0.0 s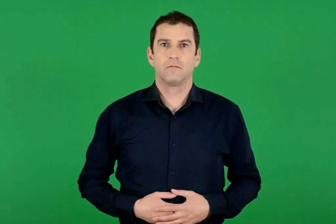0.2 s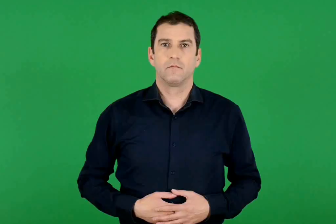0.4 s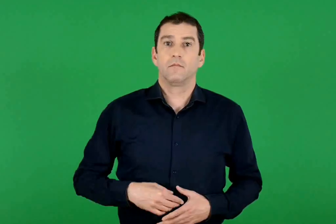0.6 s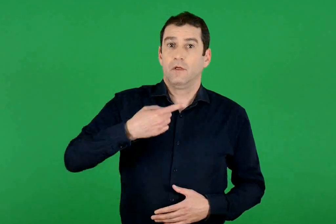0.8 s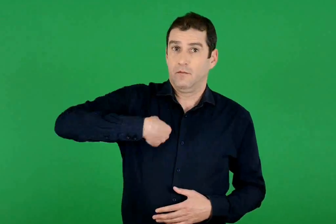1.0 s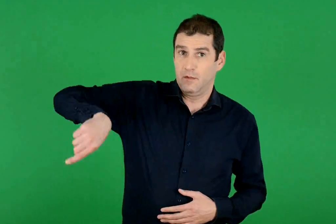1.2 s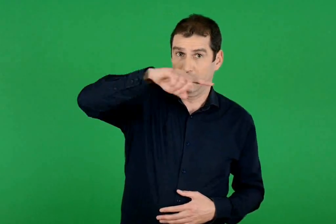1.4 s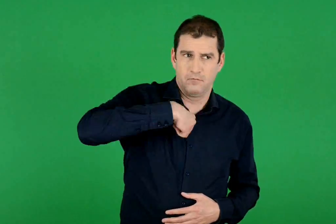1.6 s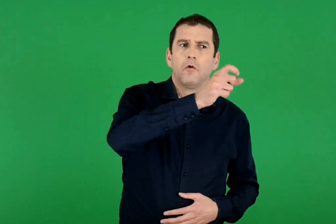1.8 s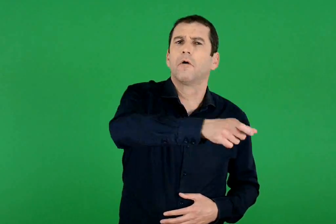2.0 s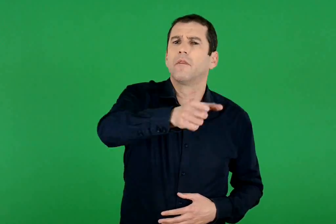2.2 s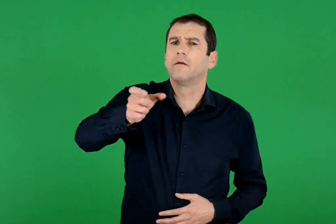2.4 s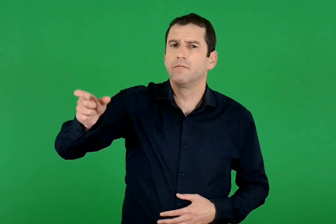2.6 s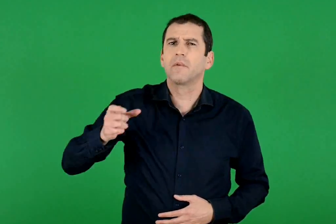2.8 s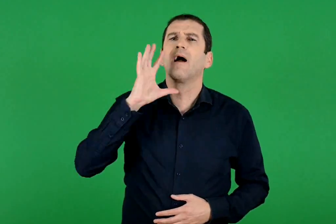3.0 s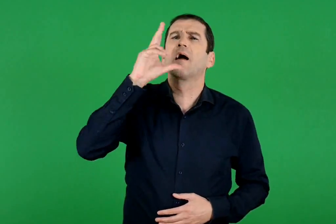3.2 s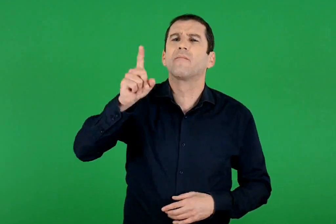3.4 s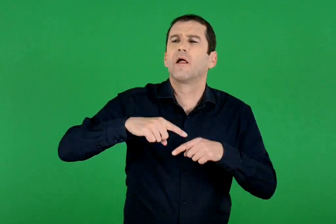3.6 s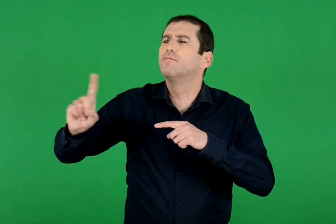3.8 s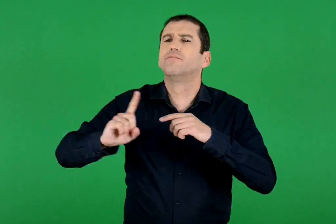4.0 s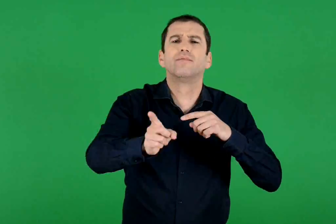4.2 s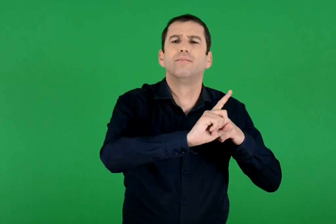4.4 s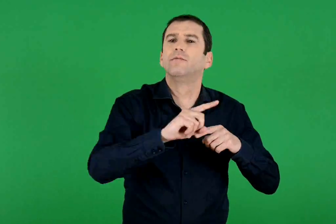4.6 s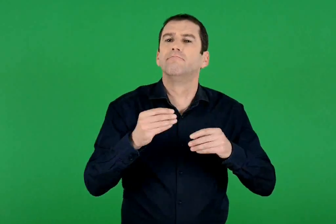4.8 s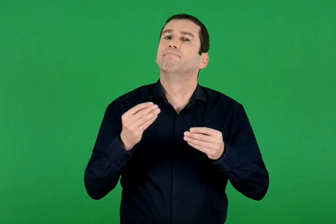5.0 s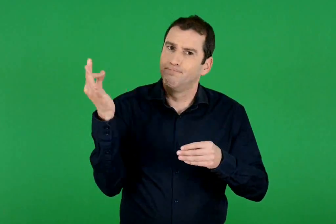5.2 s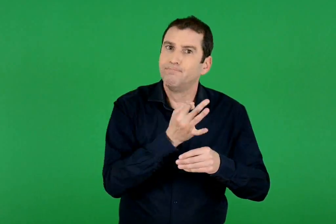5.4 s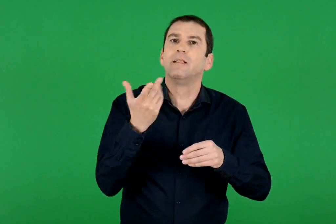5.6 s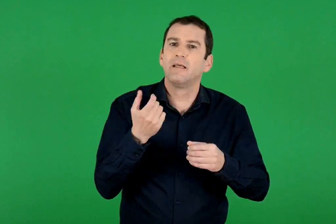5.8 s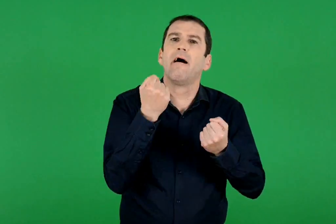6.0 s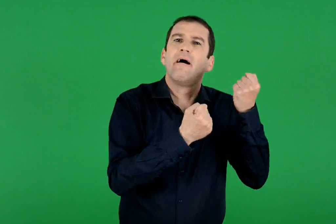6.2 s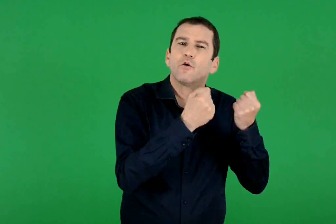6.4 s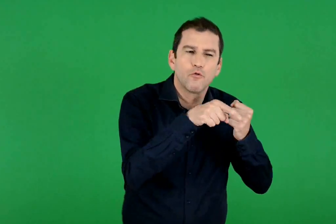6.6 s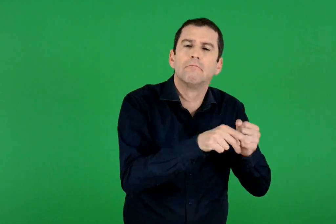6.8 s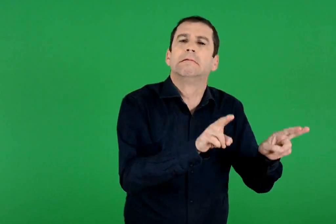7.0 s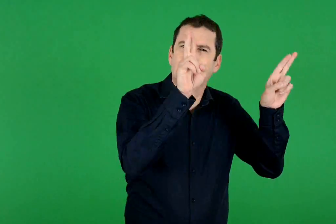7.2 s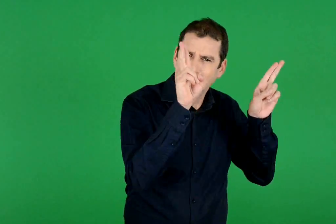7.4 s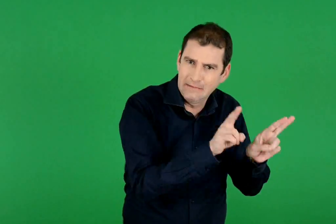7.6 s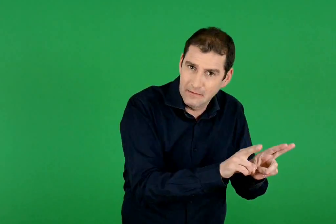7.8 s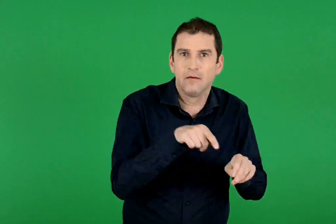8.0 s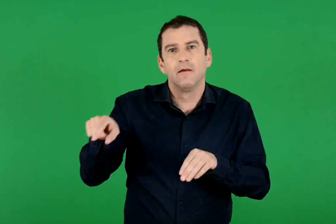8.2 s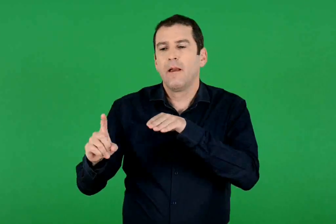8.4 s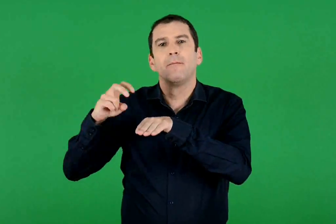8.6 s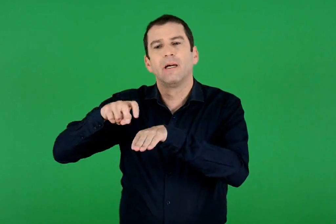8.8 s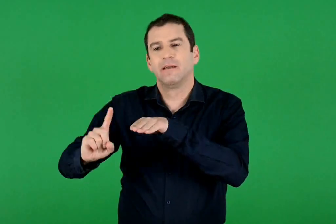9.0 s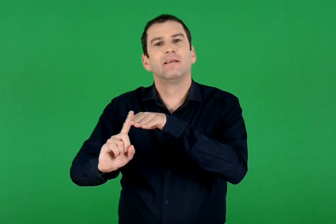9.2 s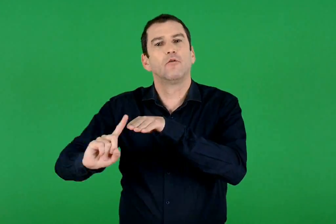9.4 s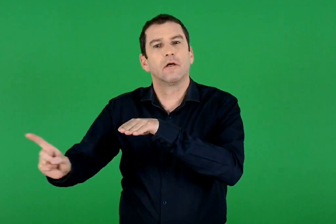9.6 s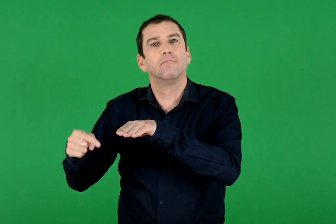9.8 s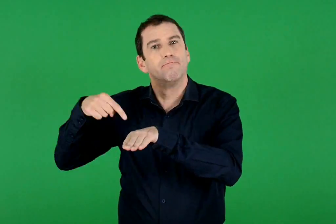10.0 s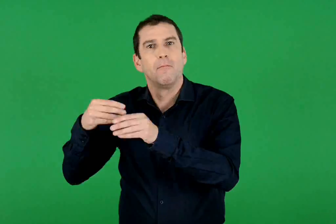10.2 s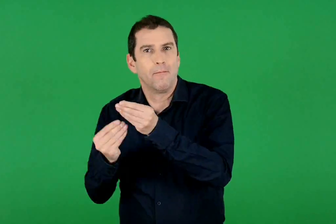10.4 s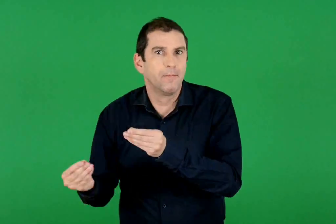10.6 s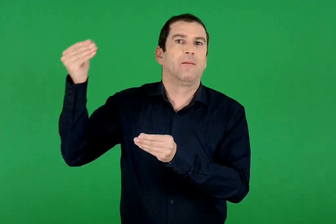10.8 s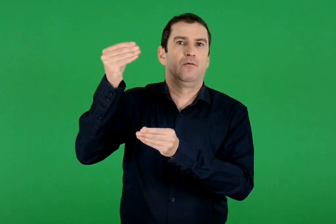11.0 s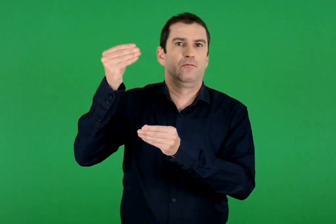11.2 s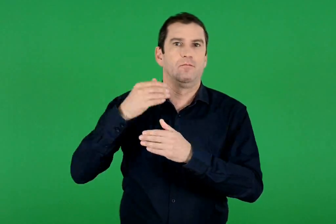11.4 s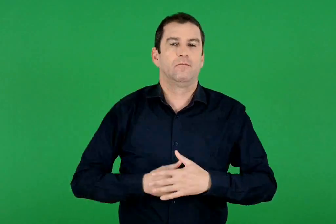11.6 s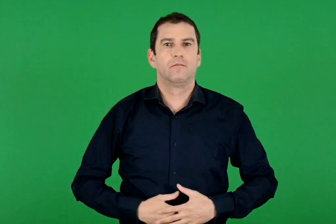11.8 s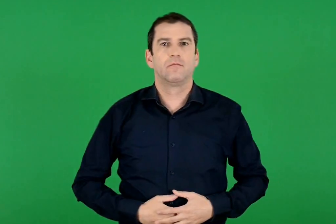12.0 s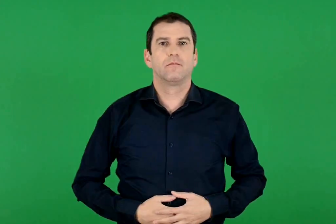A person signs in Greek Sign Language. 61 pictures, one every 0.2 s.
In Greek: ο καθένας από μας στις καθημερινές του μετακινήσεις καλό θα είναι να χρησιμοποιεί λιγότερο το αυτοκίνητό του και περισσότερο τα μέσα συγκοινωνίας
